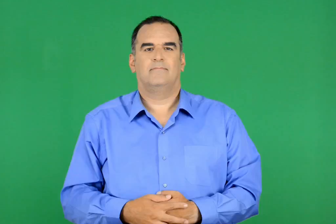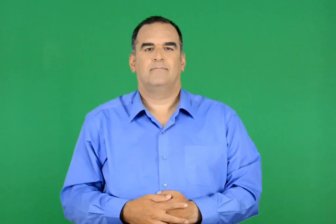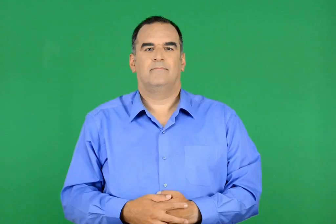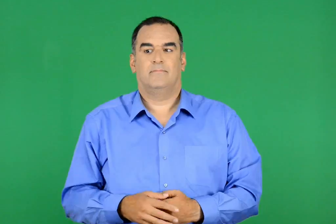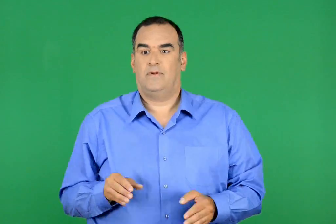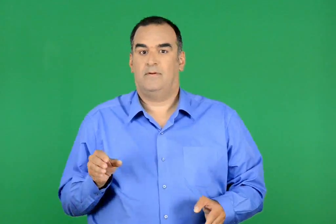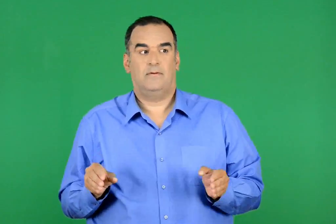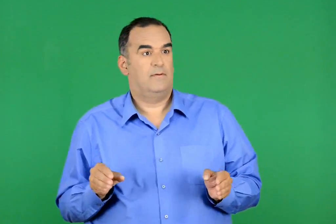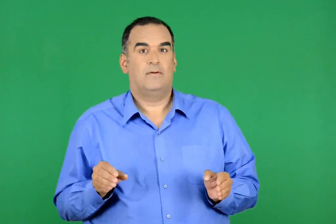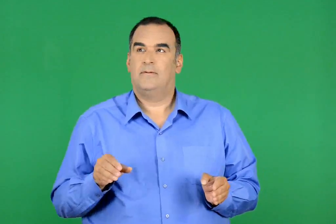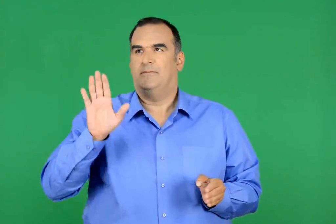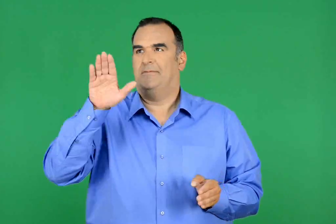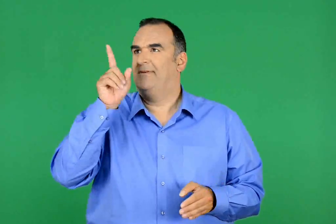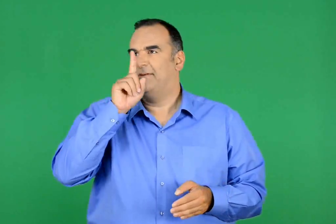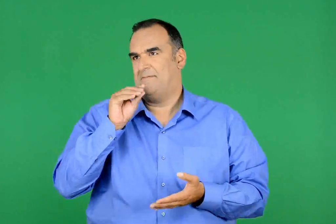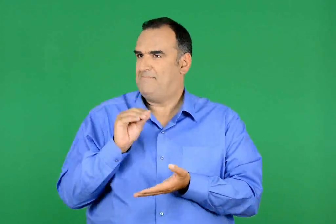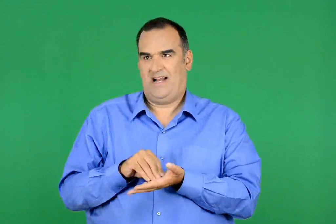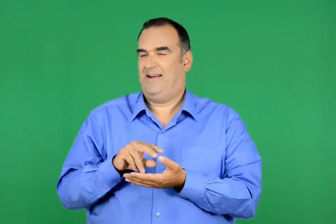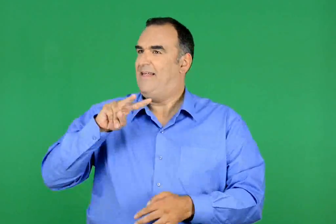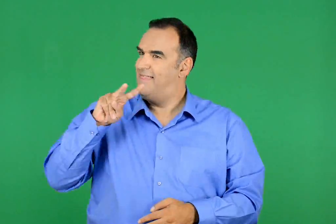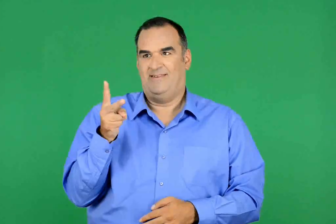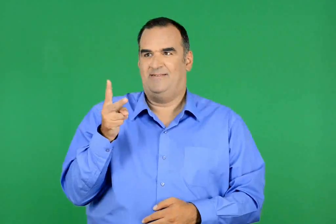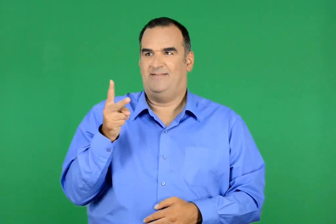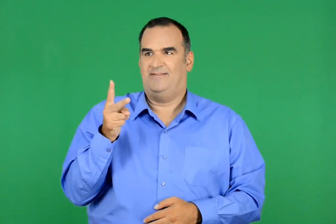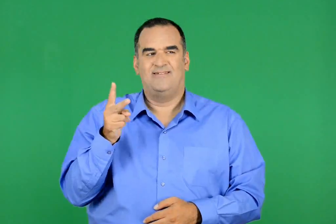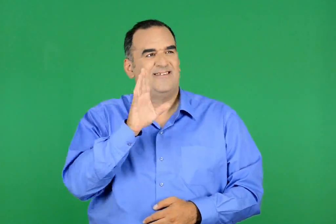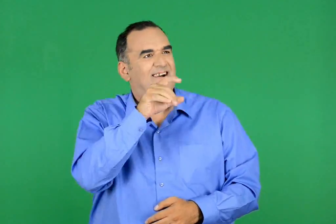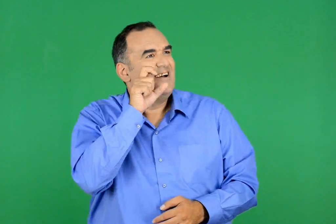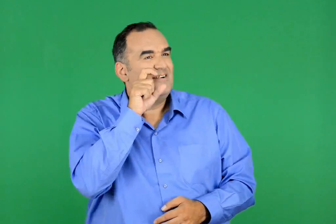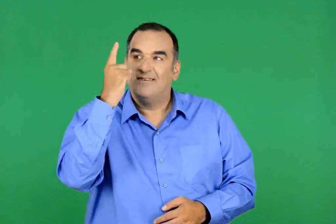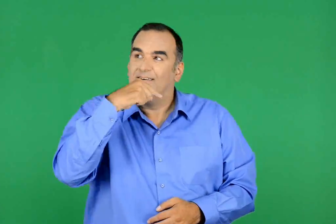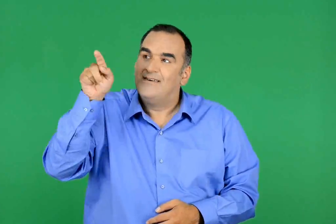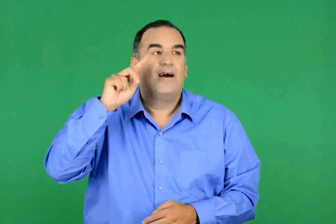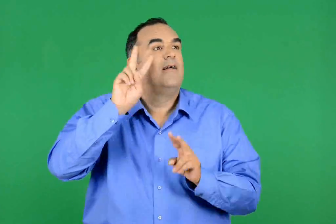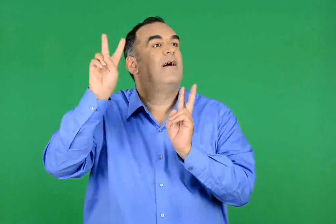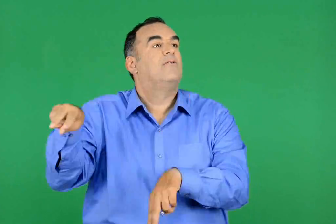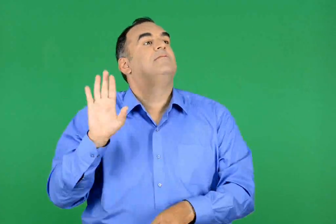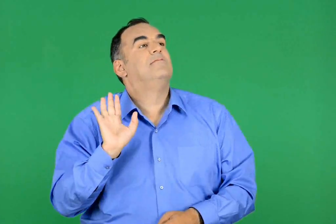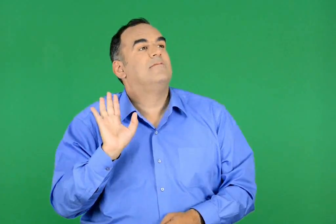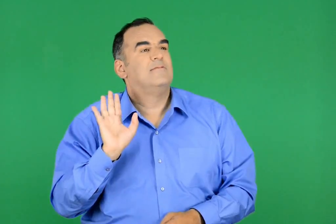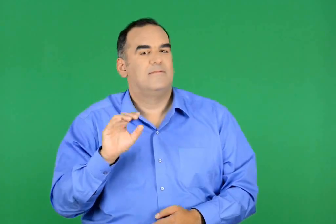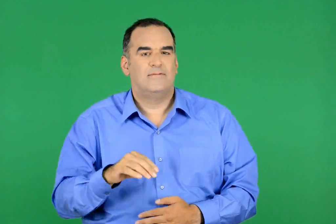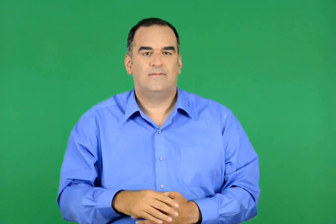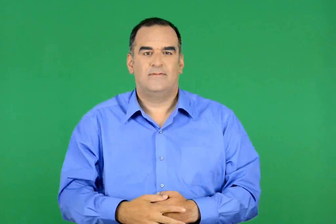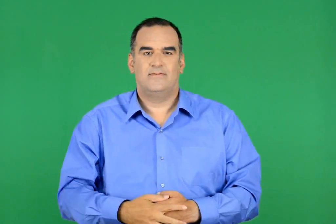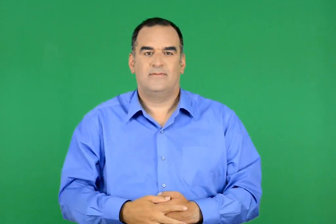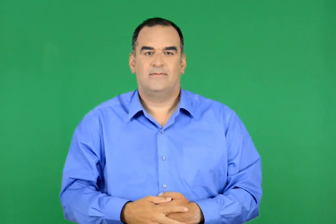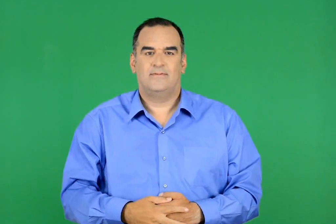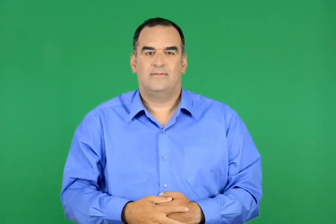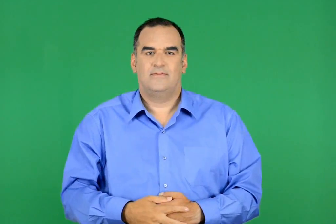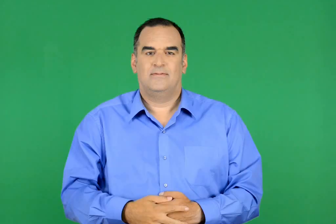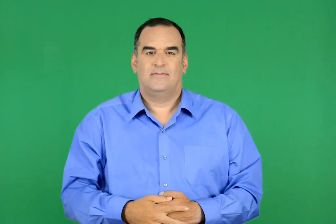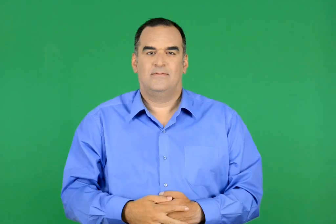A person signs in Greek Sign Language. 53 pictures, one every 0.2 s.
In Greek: δεύτερο ψέμα σήμερα , κύριε άγγελε , φώναξε το µικρό ρομπότ. έλα τώρα , αρνό , δεν τον αναγνωρίζεις ;
